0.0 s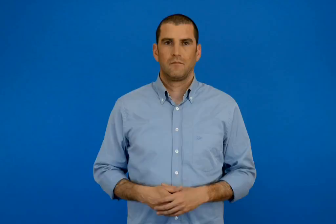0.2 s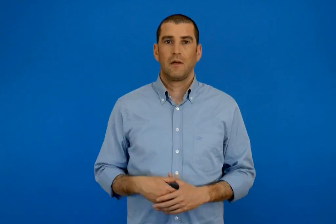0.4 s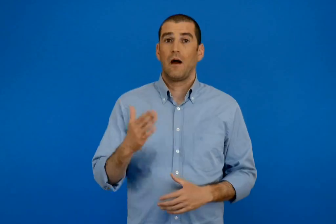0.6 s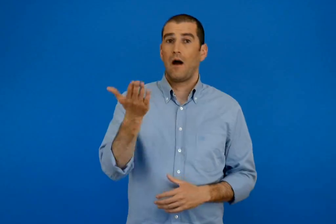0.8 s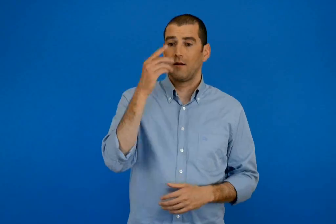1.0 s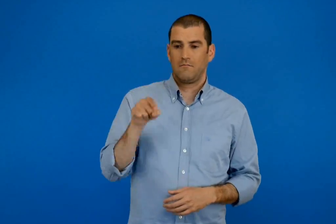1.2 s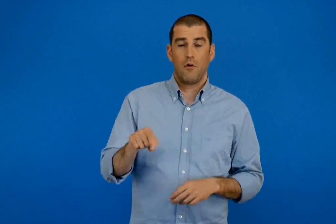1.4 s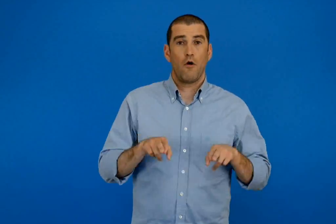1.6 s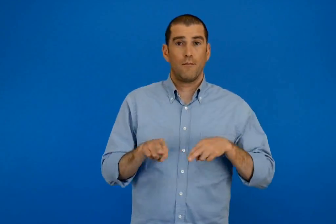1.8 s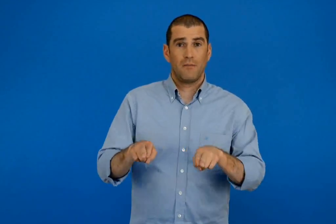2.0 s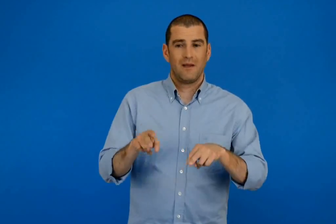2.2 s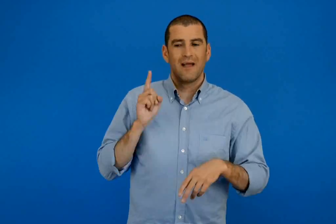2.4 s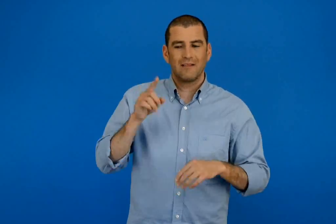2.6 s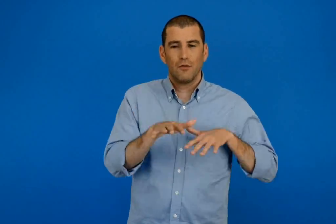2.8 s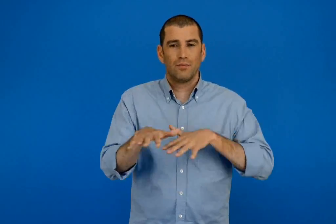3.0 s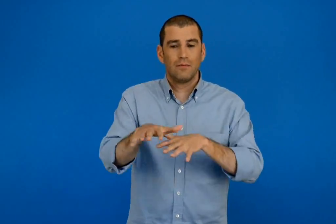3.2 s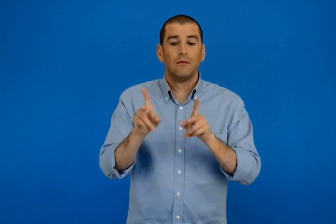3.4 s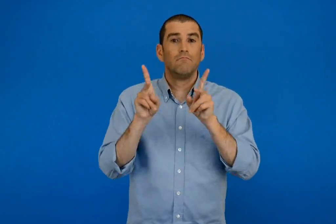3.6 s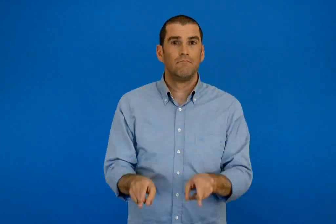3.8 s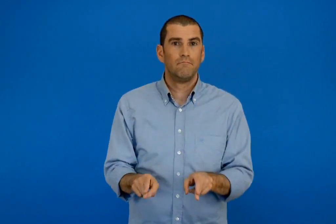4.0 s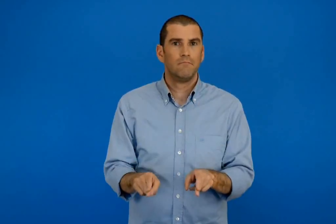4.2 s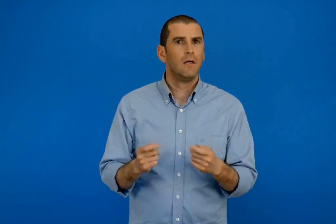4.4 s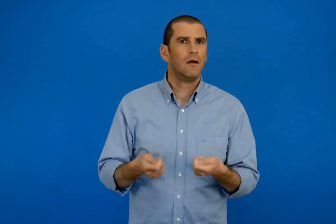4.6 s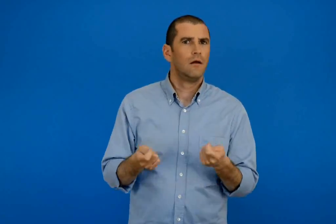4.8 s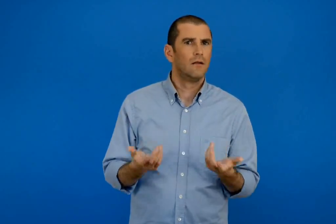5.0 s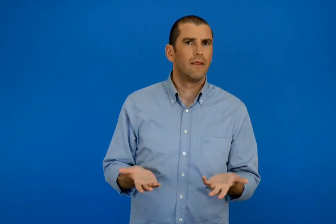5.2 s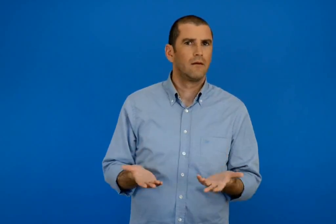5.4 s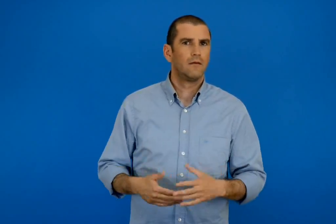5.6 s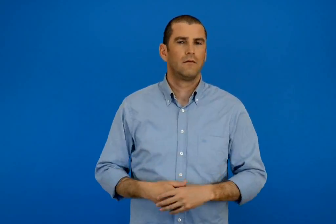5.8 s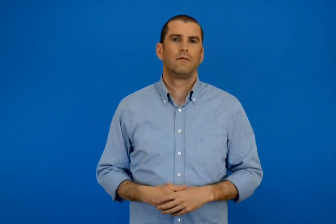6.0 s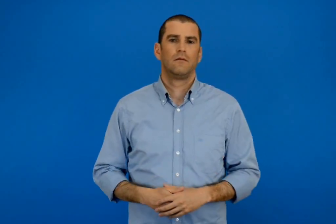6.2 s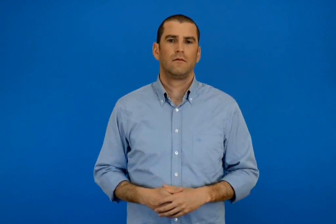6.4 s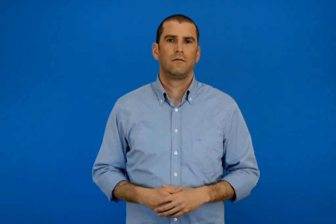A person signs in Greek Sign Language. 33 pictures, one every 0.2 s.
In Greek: τι θα γινόταν αν το ποτάμι σταματούσε το ταξίδι του ;
